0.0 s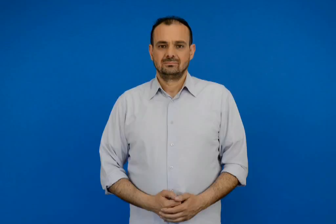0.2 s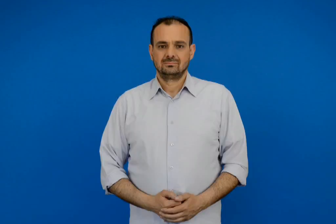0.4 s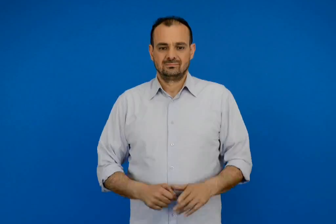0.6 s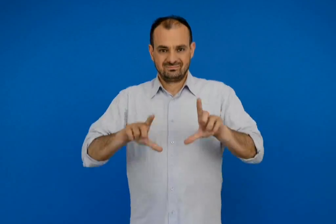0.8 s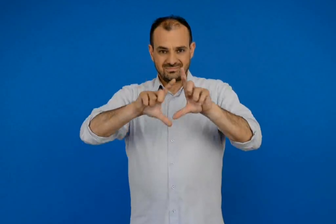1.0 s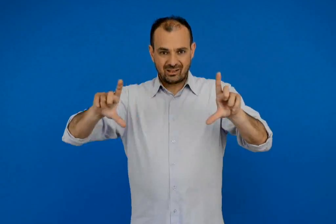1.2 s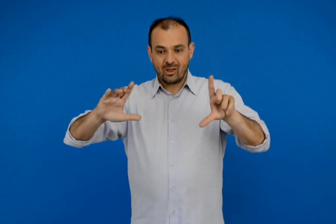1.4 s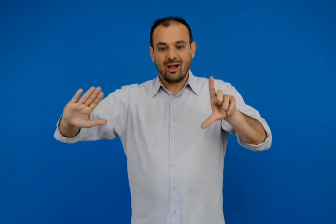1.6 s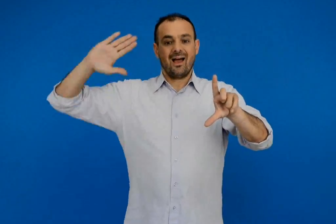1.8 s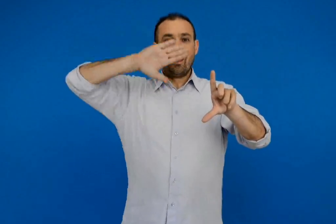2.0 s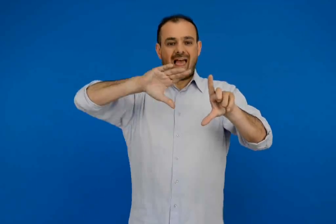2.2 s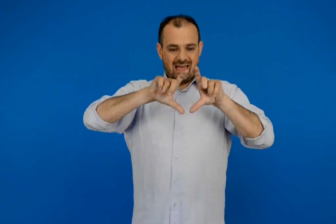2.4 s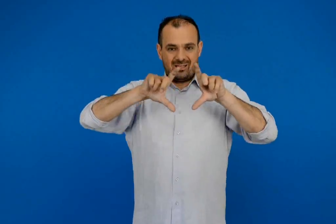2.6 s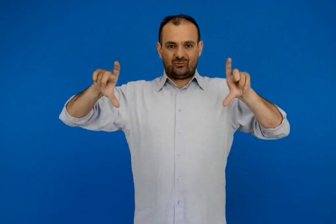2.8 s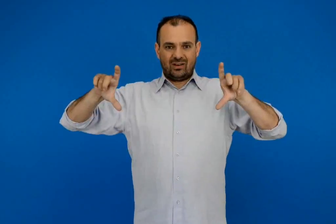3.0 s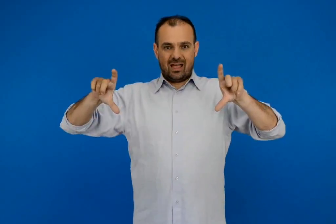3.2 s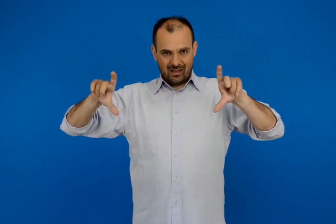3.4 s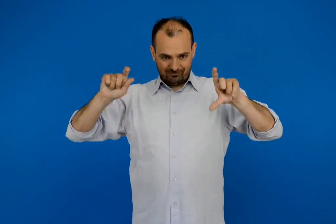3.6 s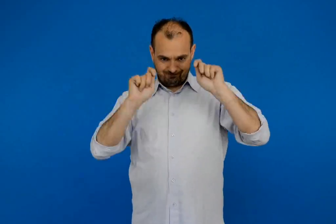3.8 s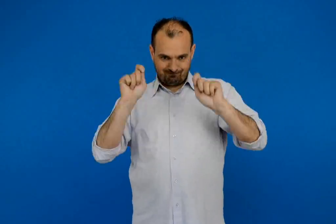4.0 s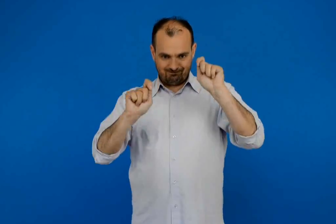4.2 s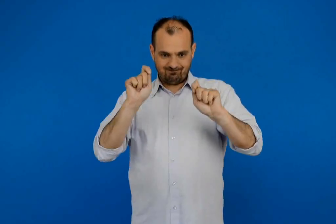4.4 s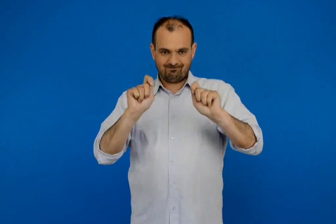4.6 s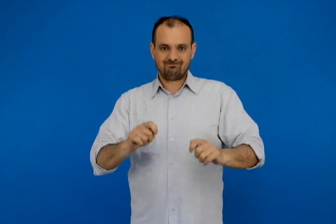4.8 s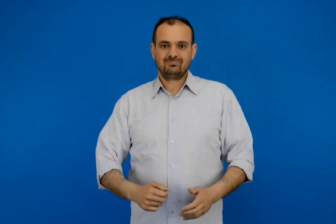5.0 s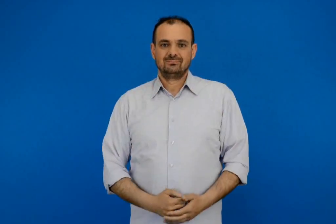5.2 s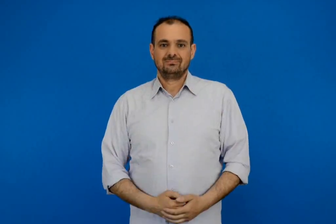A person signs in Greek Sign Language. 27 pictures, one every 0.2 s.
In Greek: φτιάξε τα εξώφυλλα
